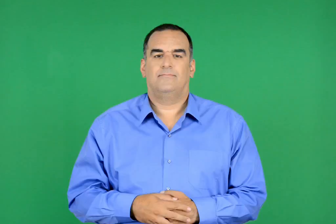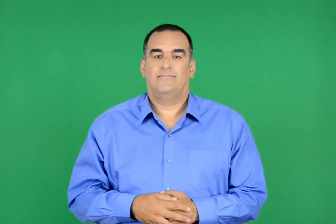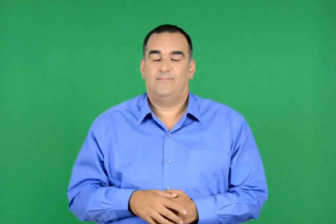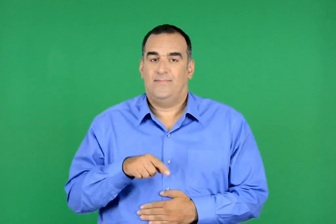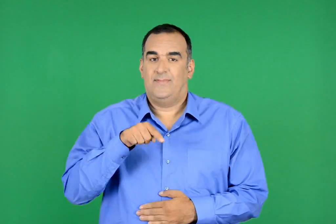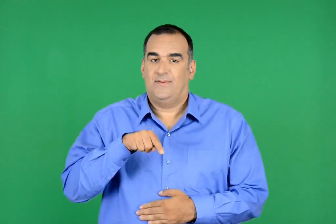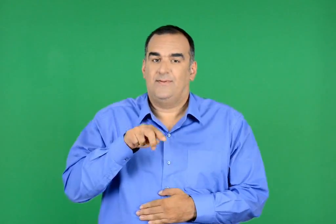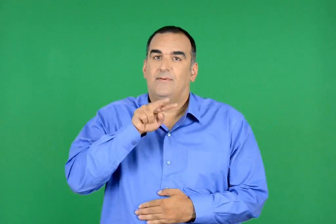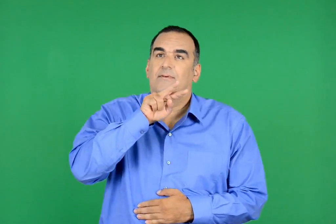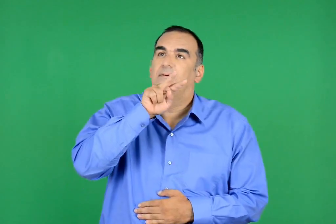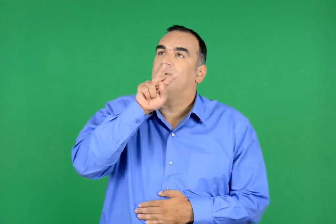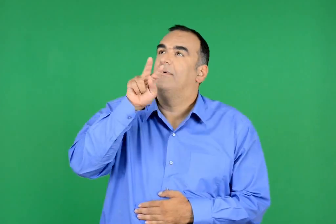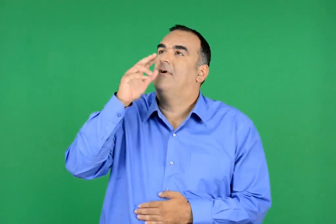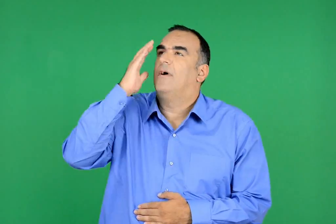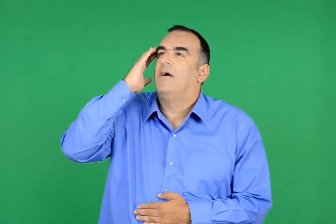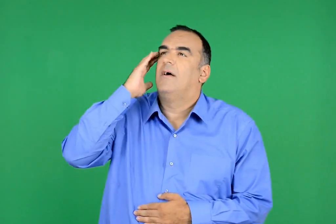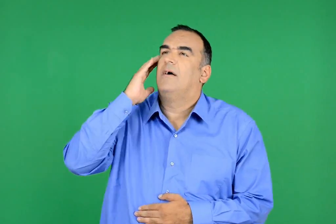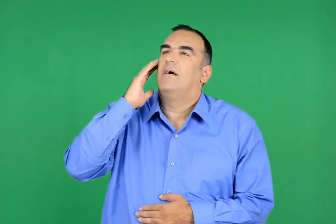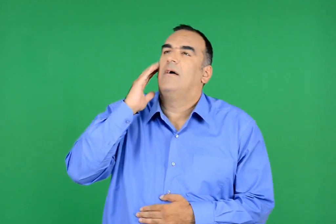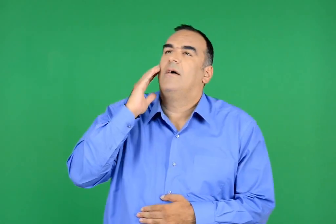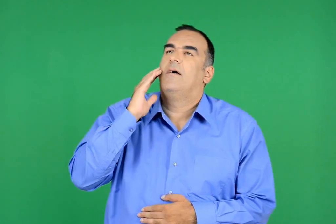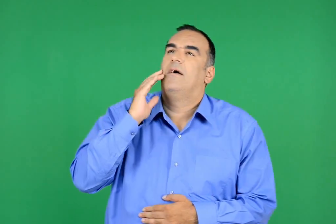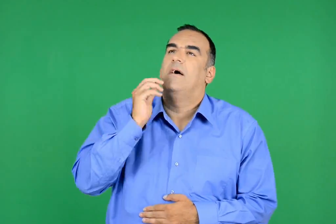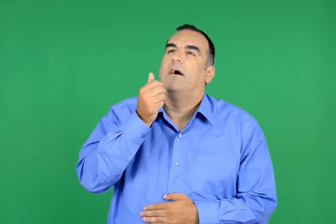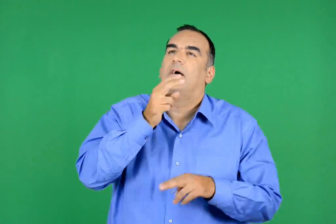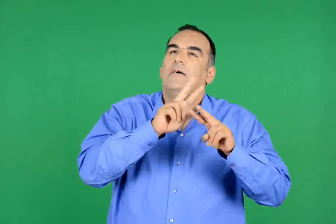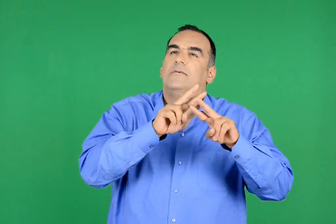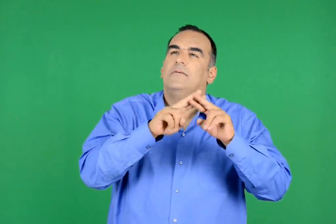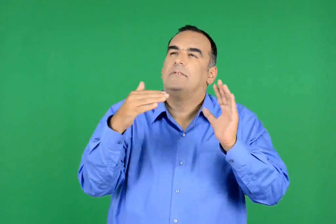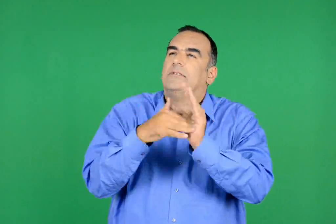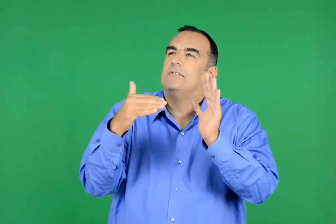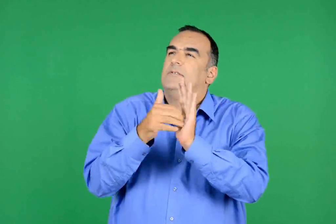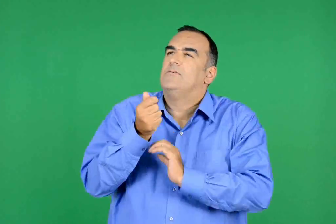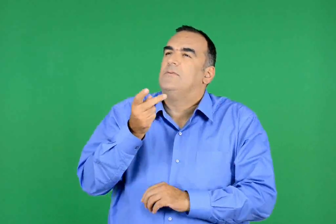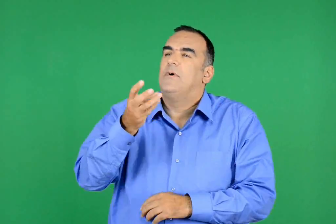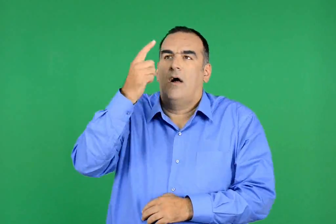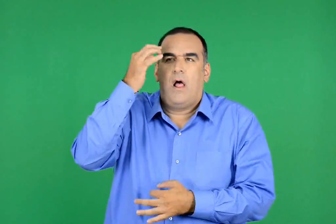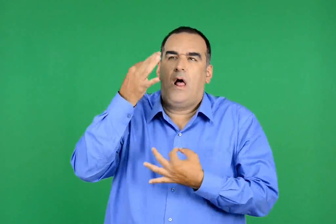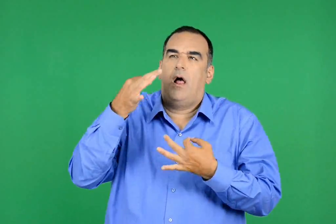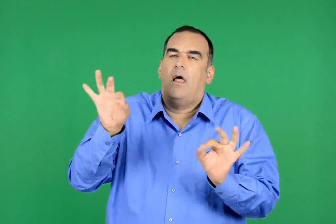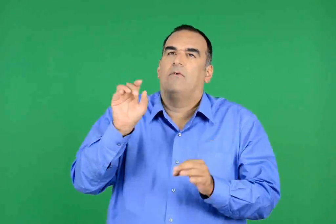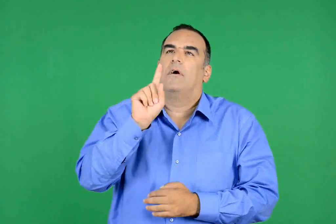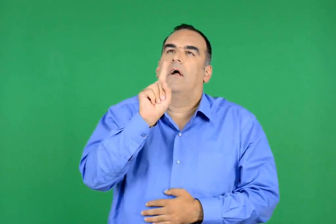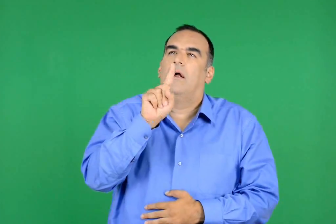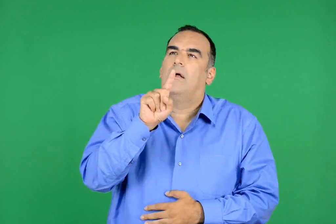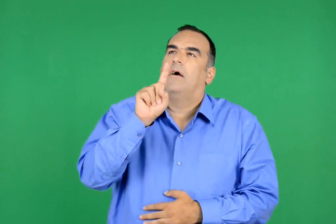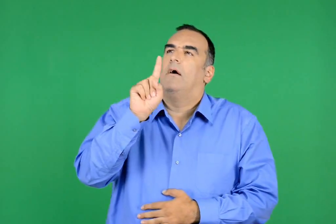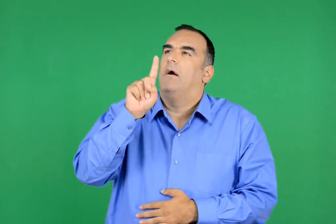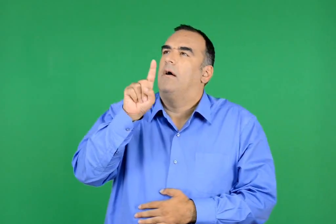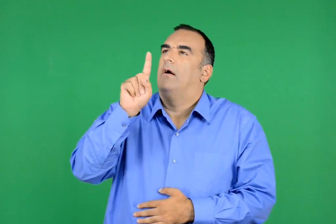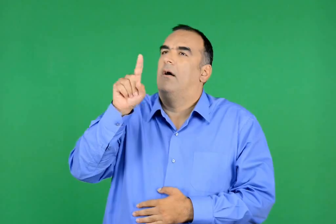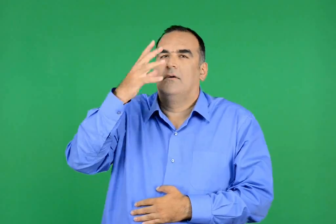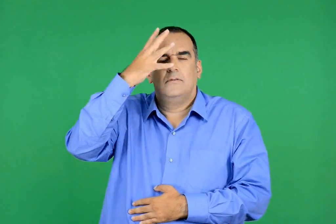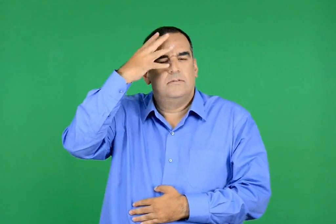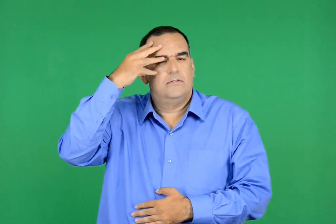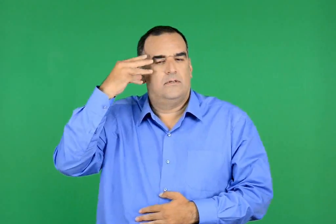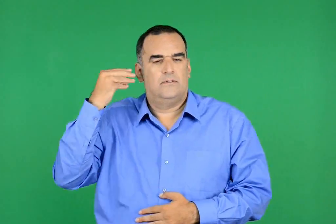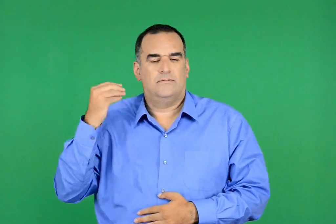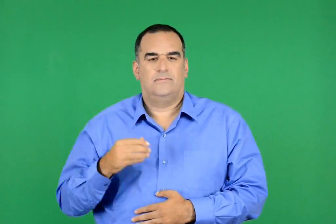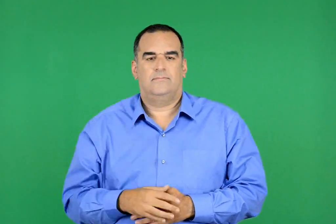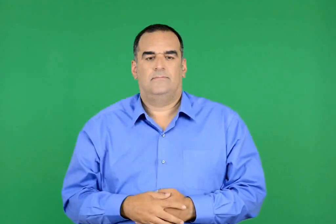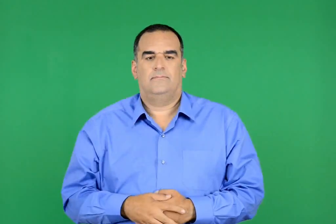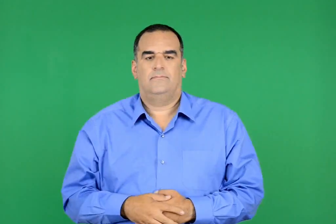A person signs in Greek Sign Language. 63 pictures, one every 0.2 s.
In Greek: κι εκείνη , µαγεµένη από την τόση ομορφιά , βάλθηκε να τα µετράει ένα ένα , χωρίς όμως να ξέρει πως είναι αμέτρητα. έτσι αποξεχάστηκε
